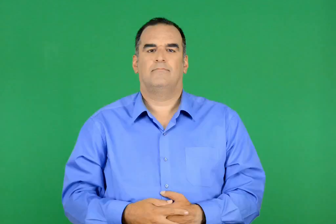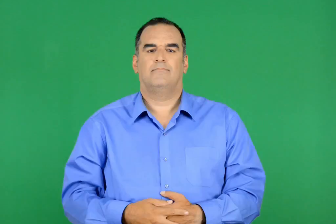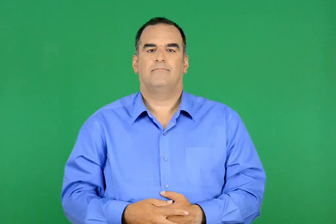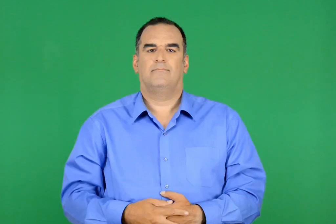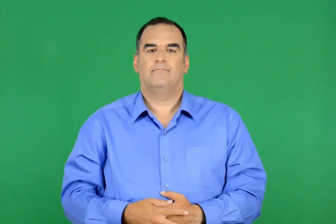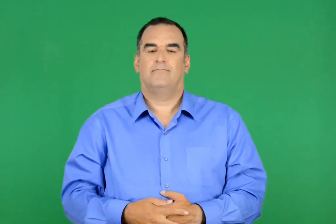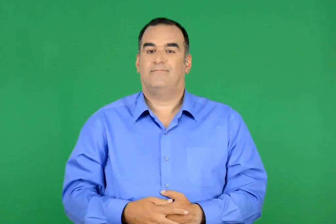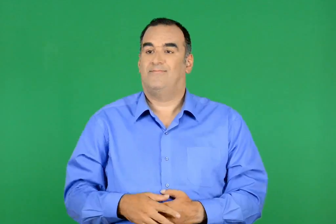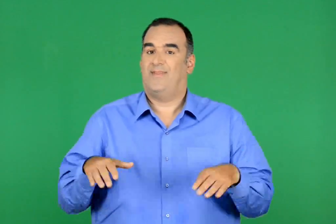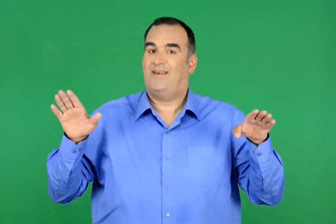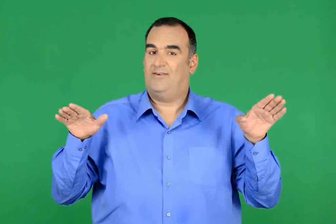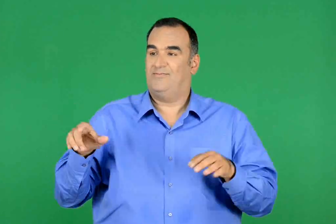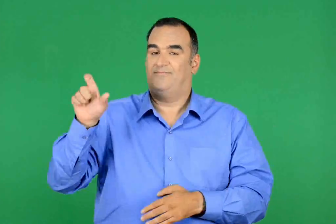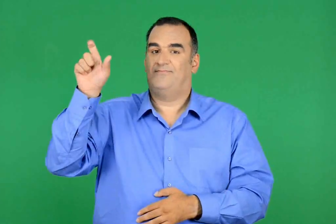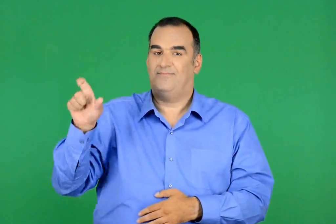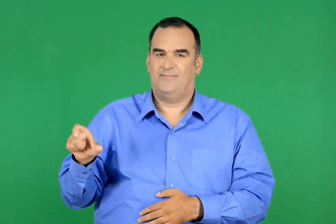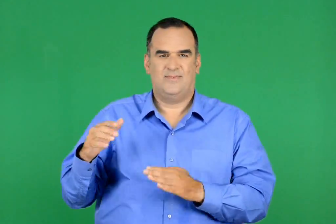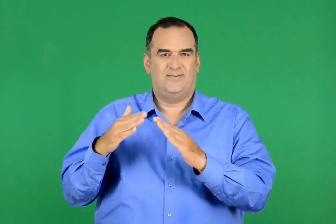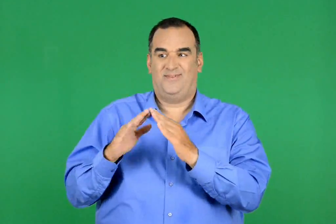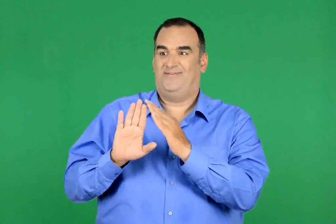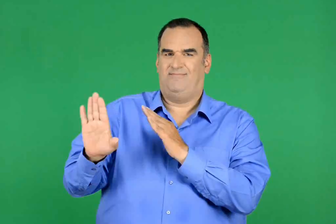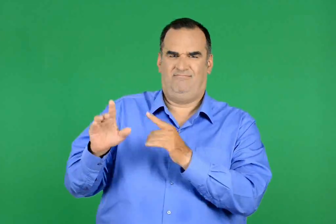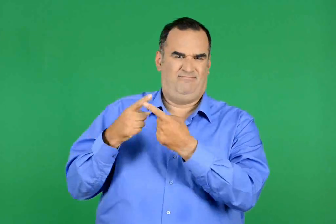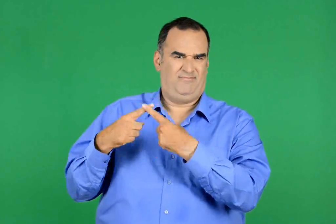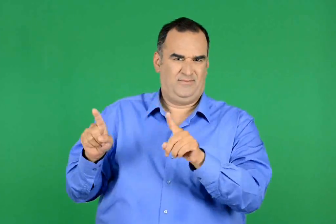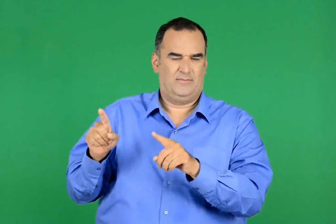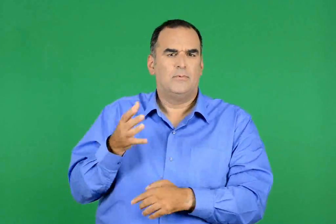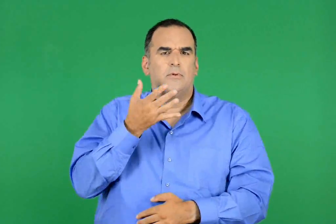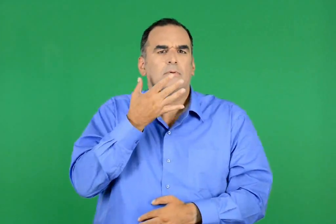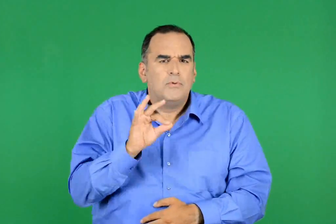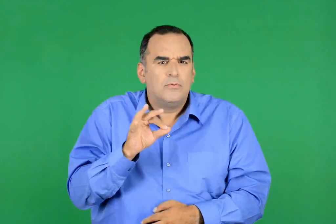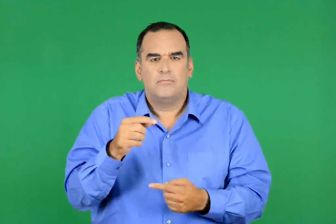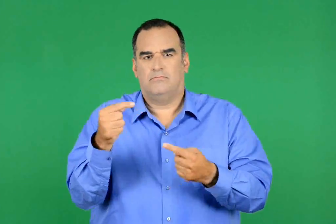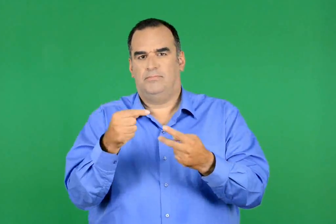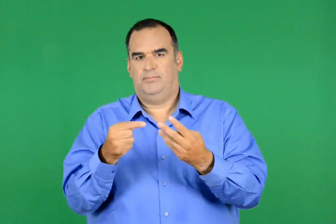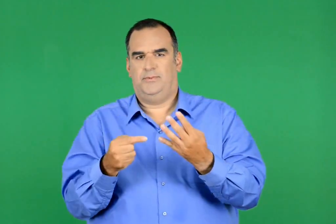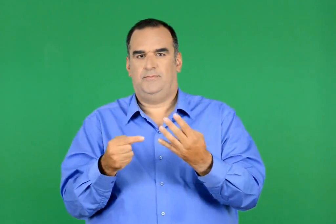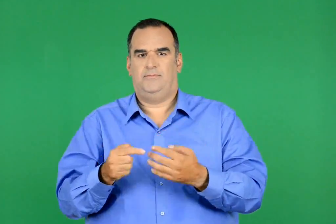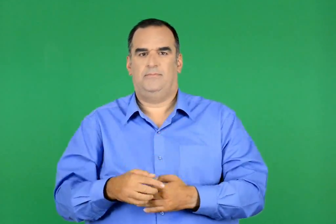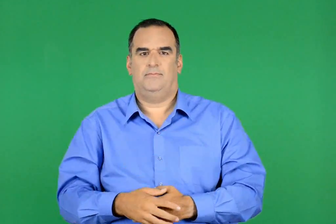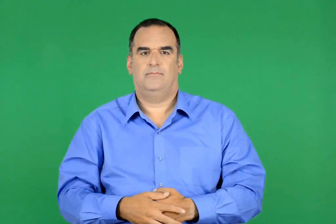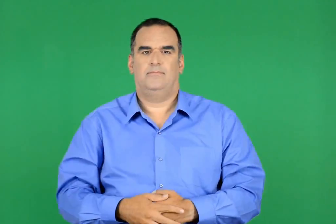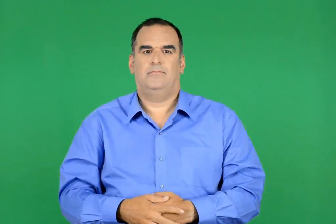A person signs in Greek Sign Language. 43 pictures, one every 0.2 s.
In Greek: για ποιους λόγους ο κύριος άγγελος ήταν ένας παράξενος γείτονας ;
